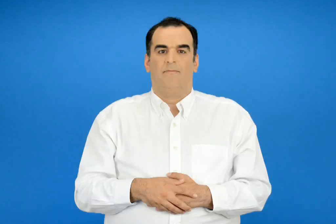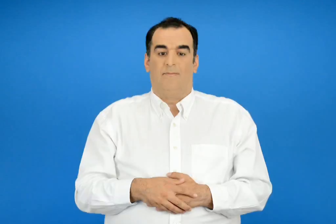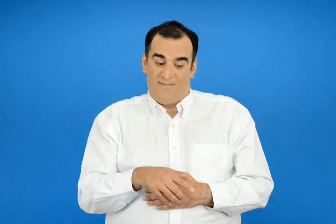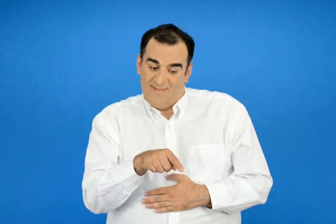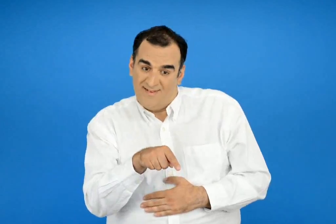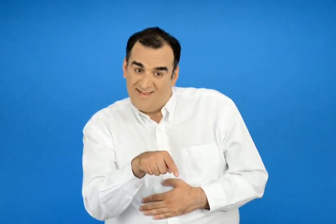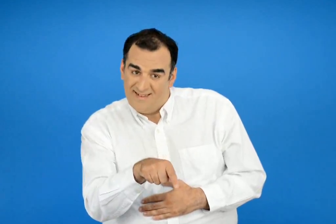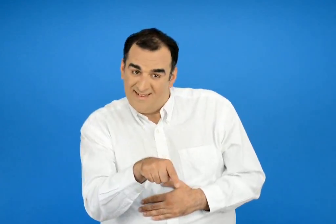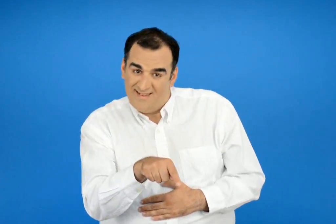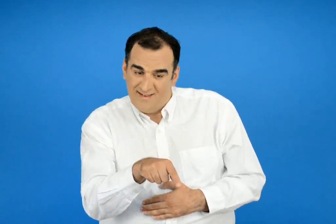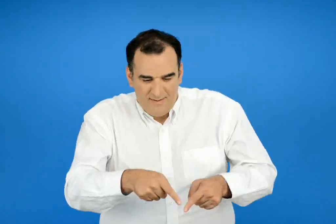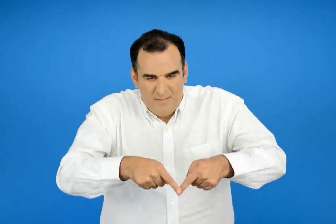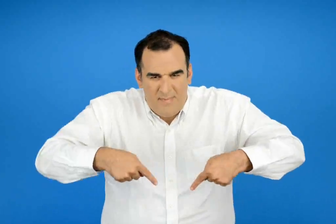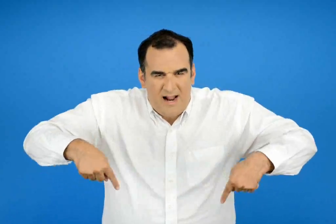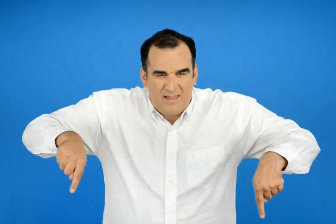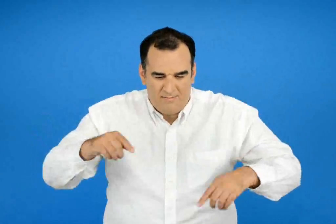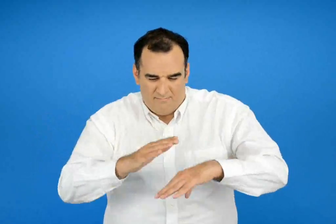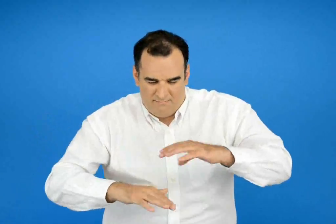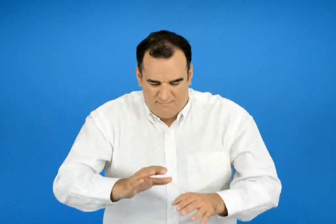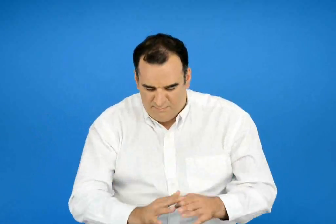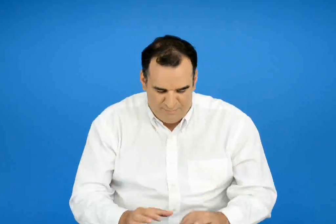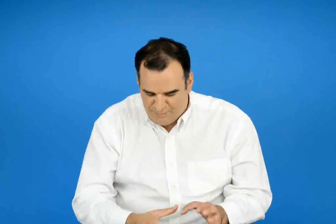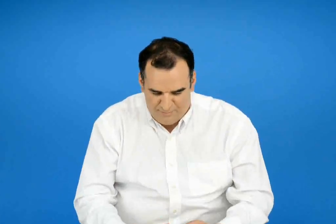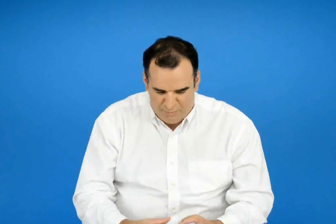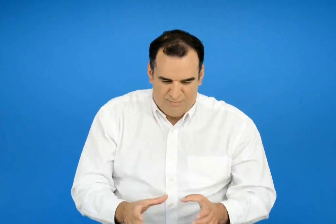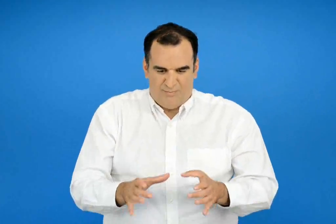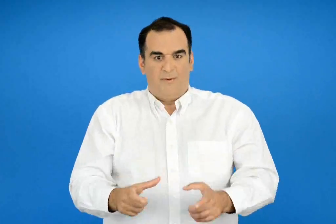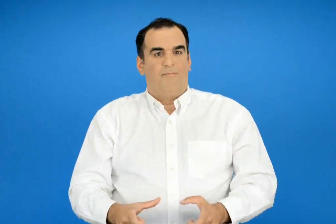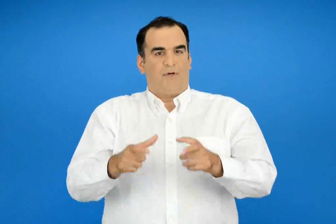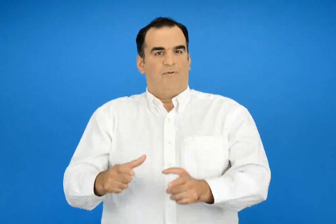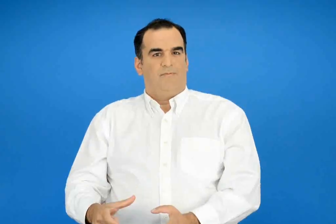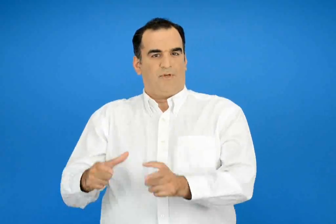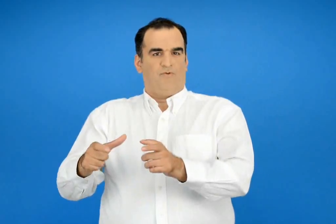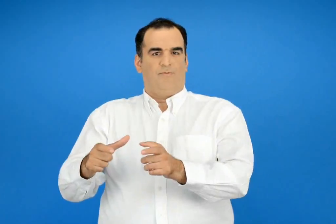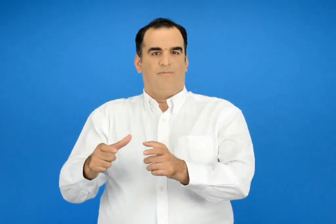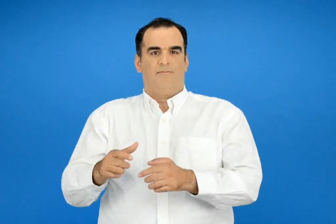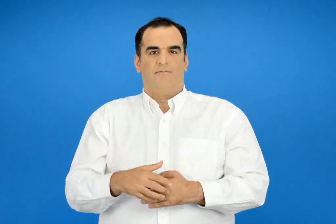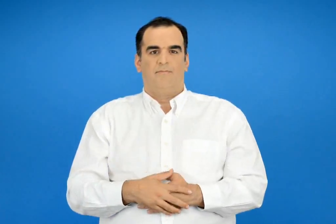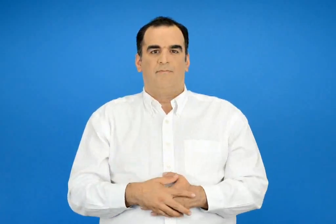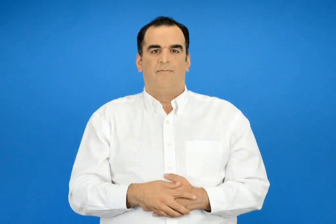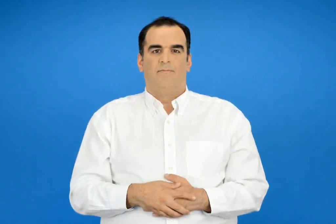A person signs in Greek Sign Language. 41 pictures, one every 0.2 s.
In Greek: από αυτή φτιάχνεις πύργους στην παράλια
